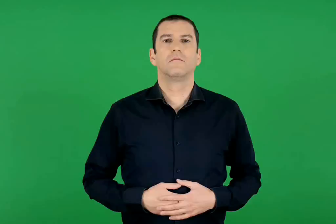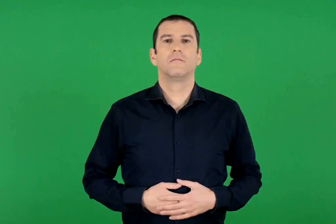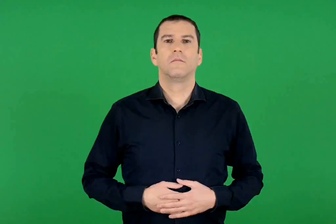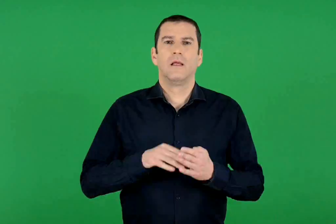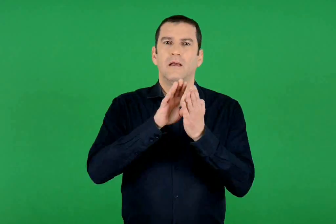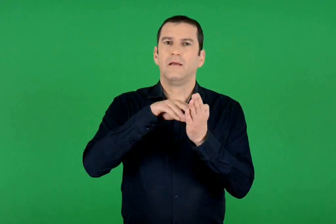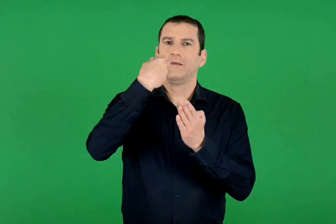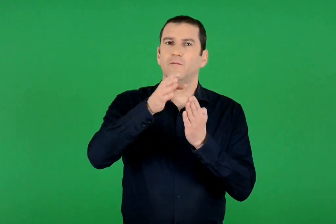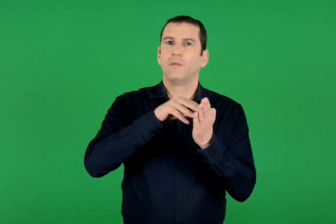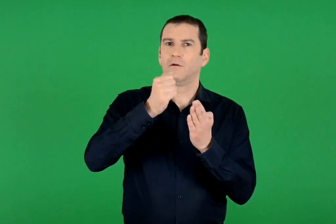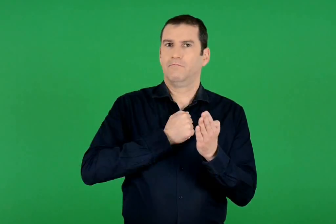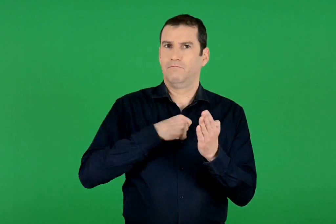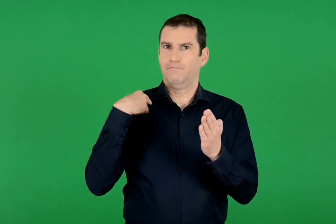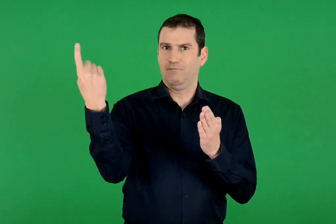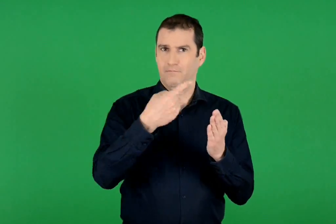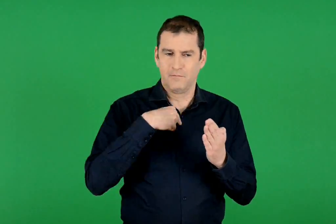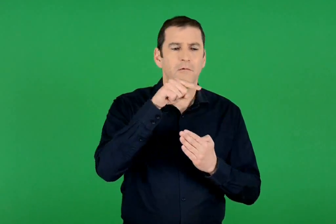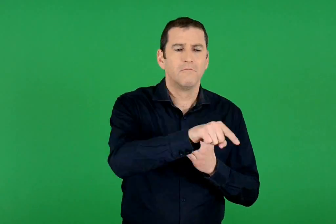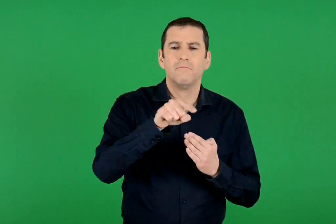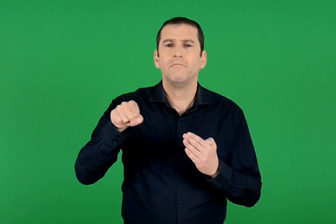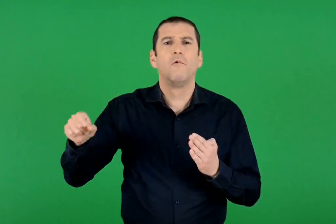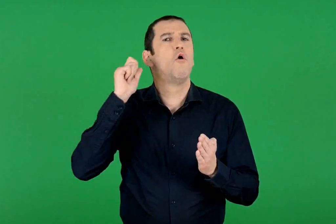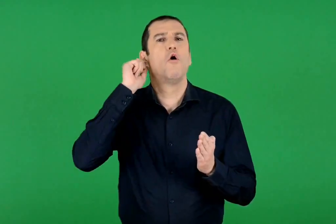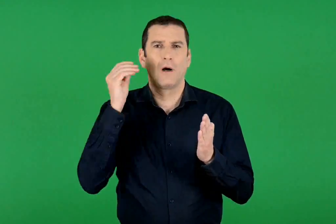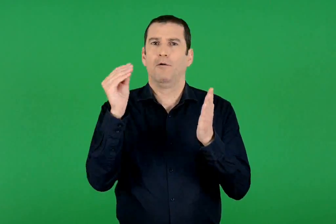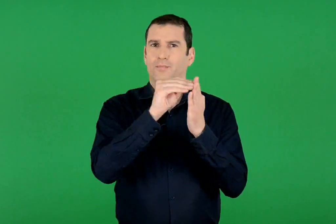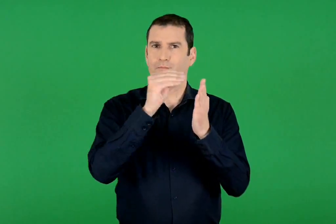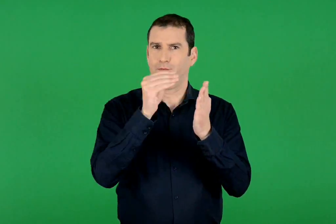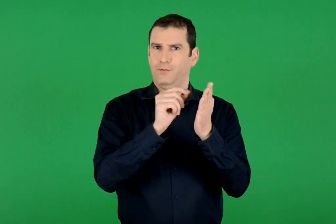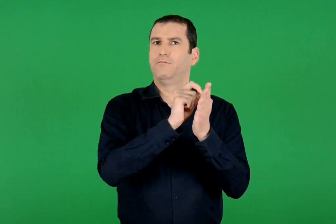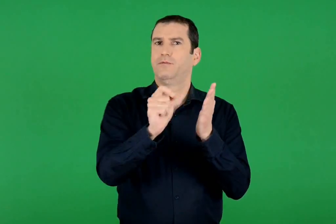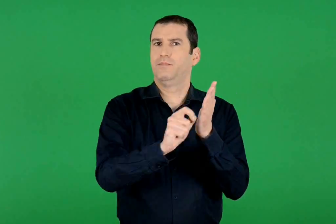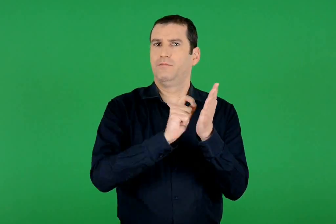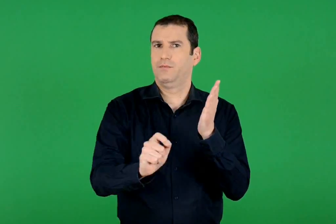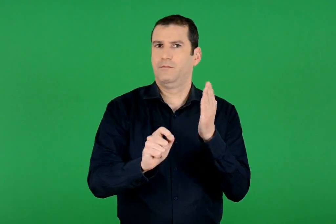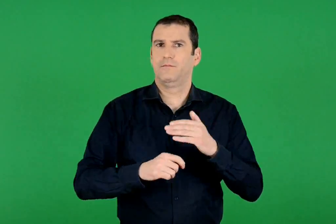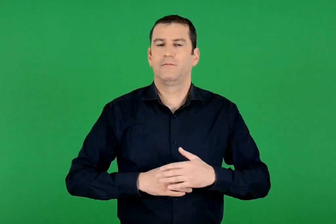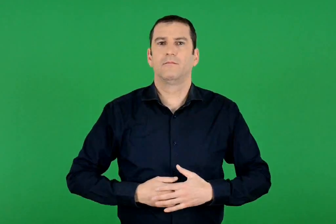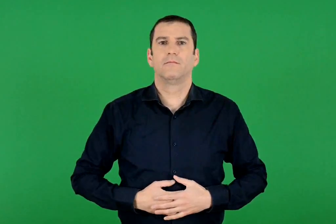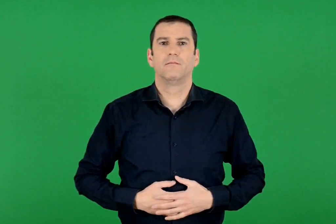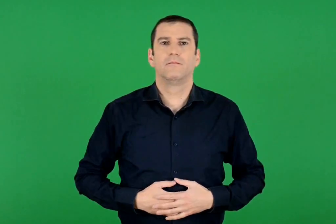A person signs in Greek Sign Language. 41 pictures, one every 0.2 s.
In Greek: τα ονομάζουμε και τα γράφουμε στο σημειωματάριό μας
